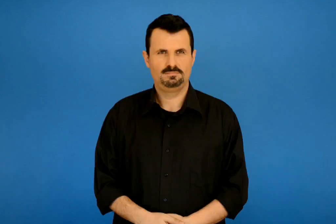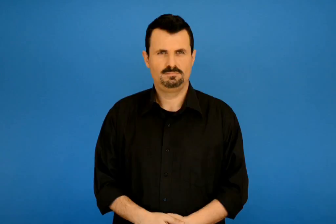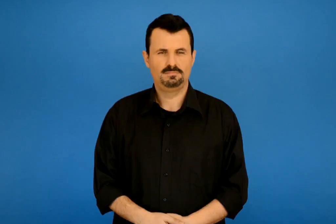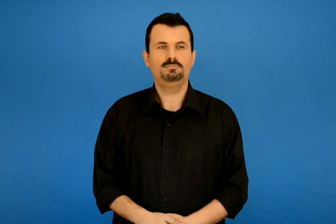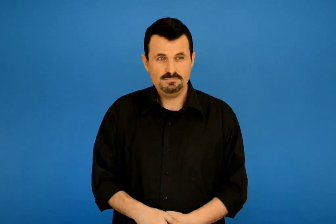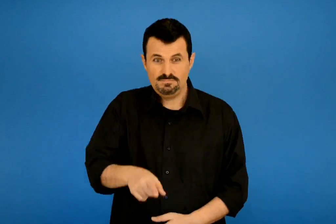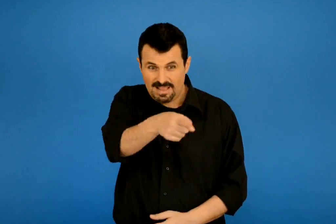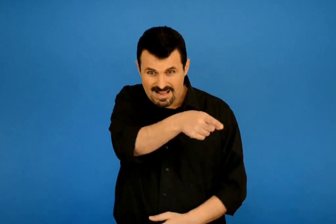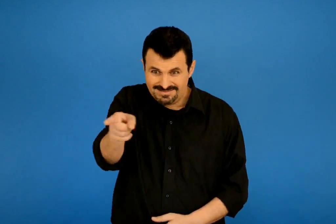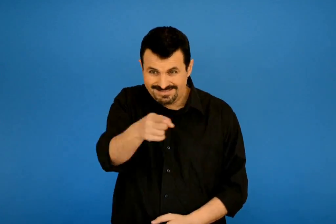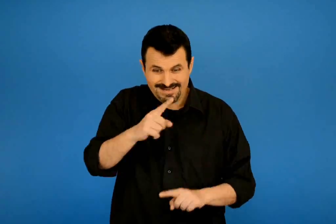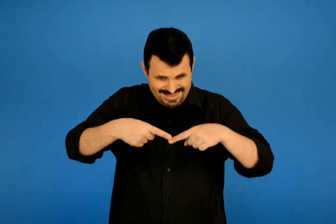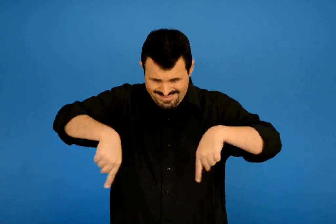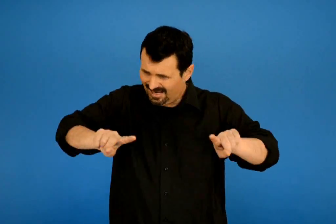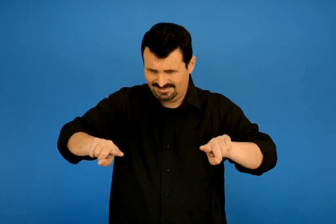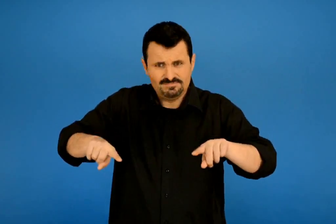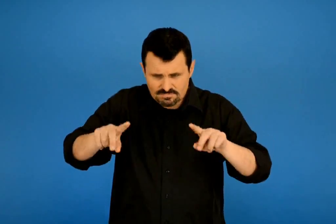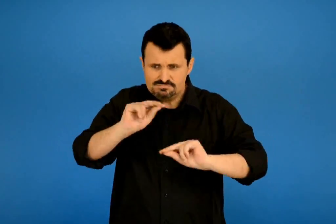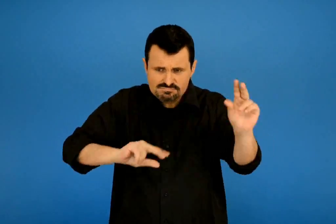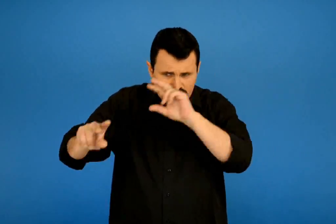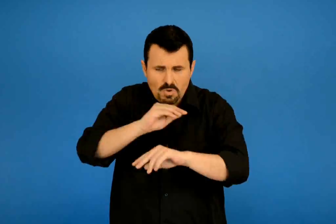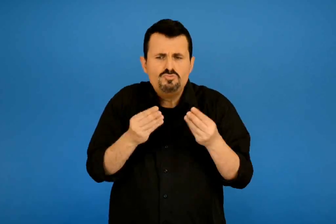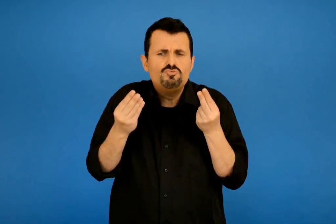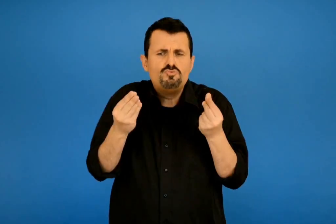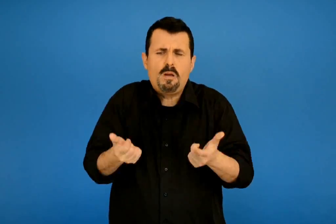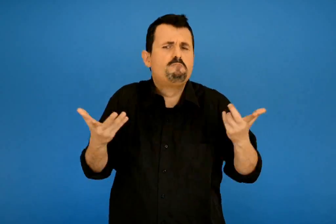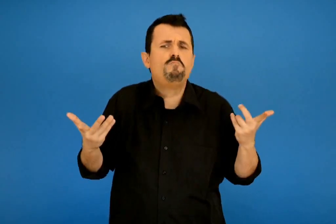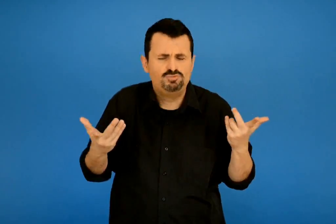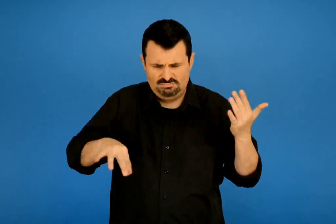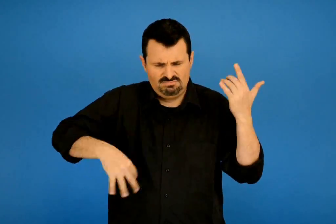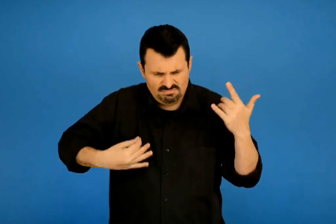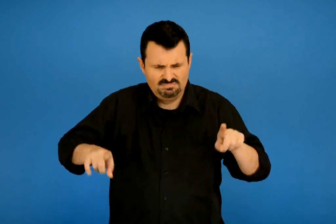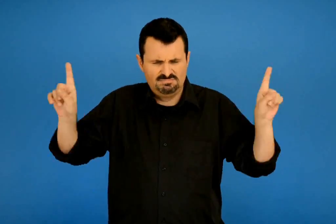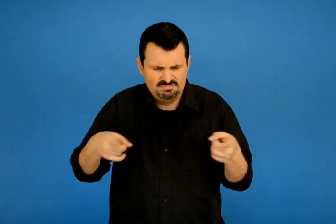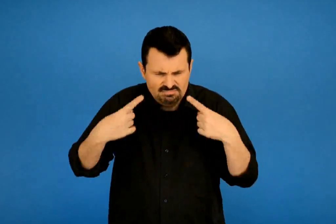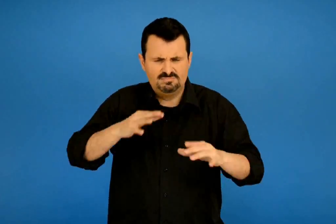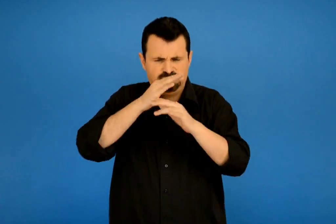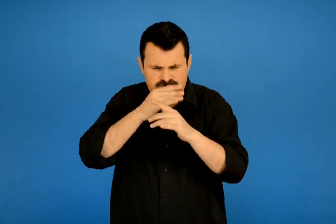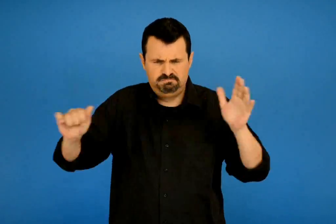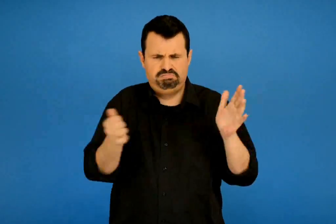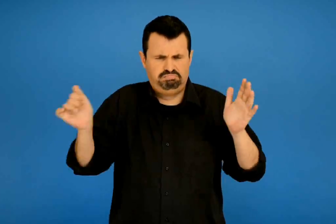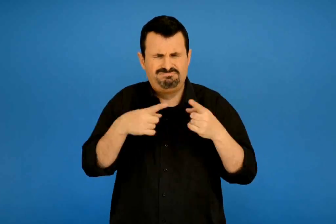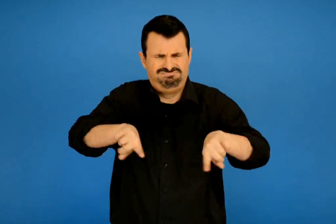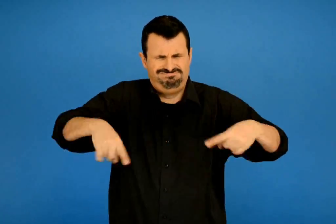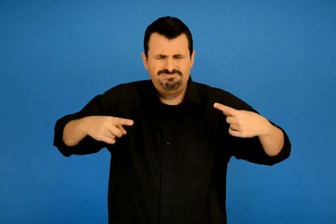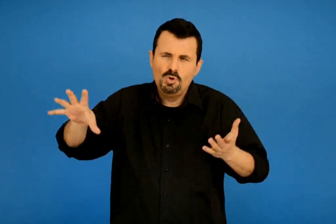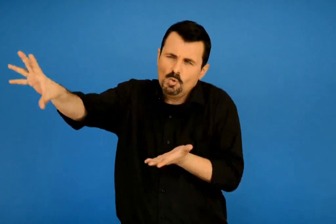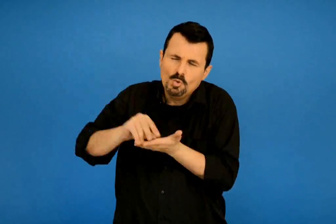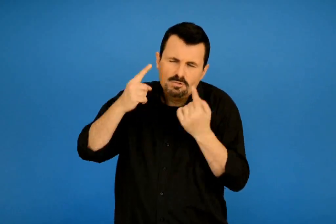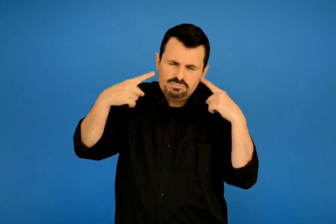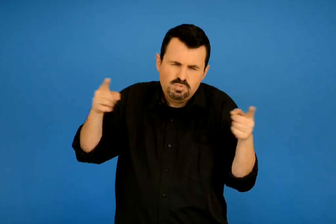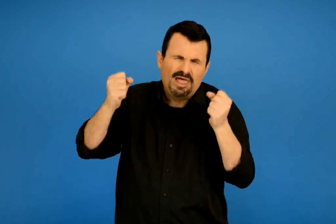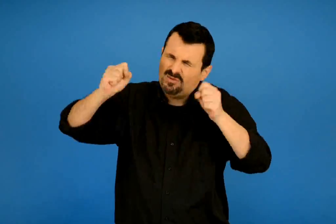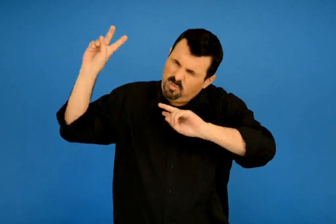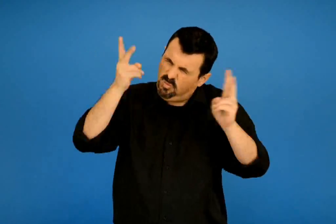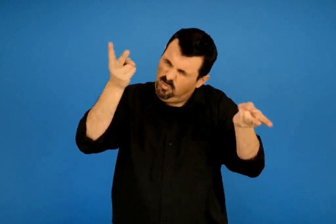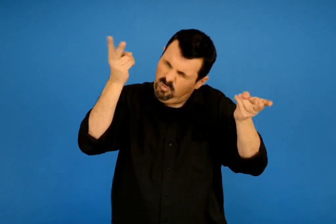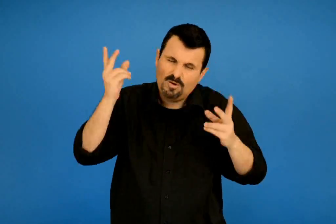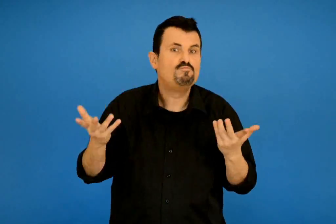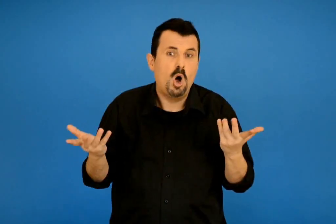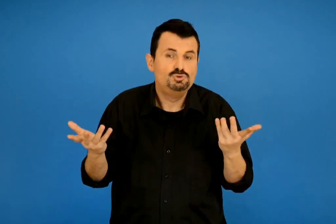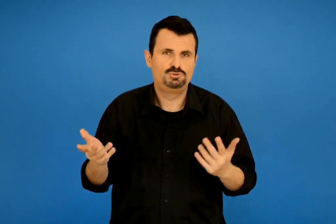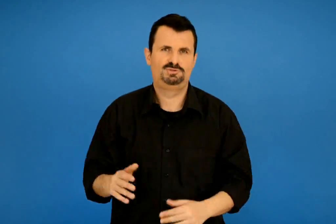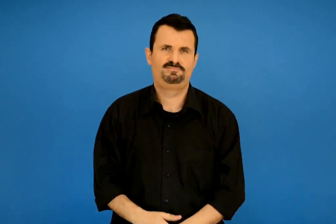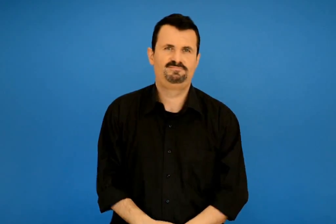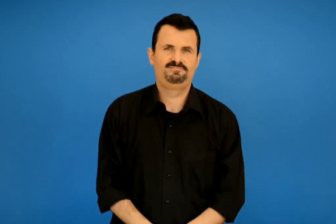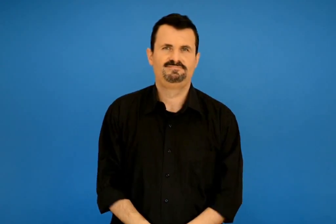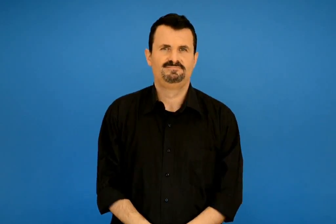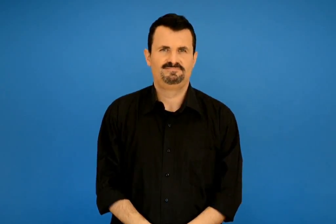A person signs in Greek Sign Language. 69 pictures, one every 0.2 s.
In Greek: συζήτησε στην τάξη με ποιο τρόπο η ορχήστρα πετυχαίνει να δώσει την εντύπωση του δυνατού ανέμου
